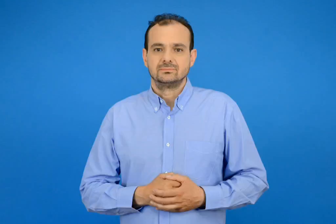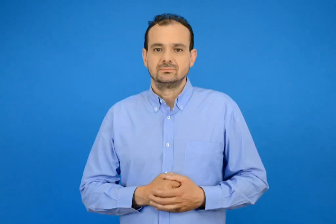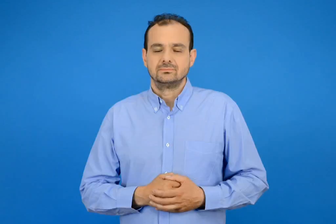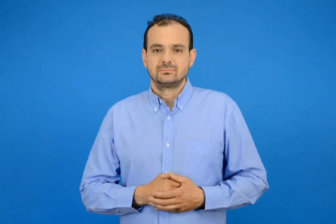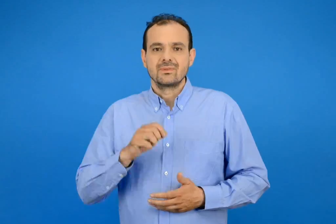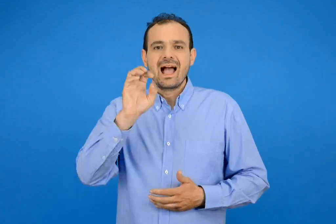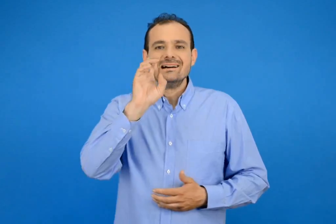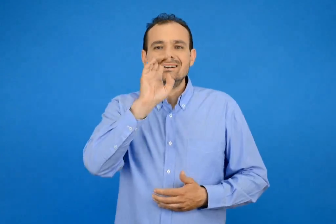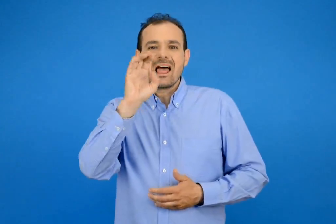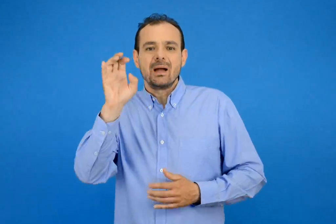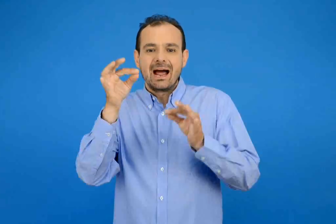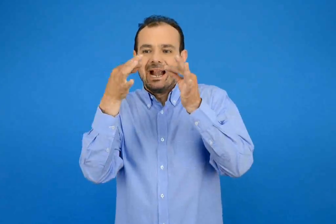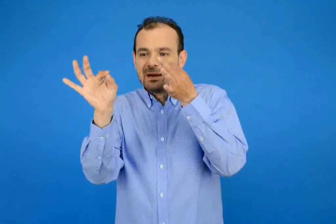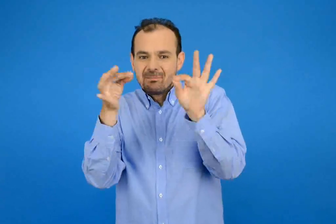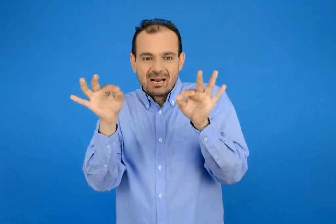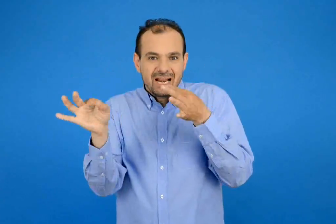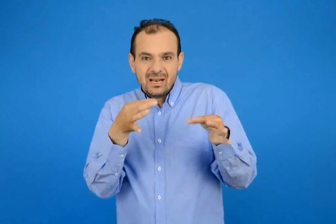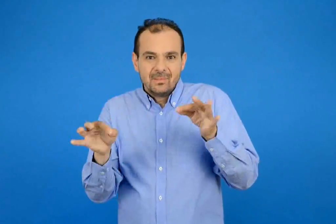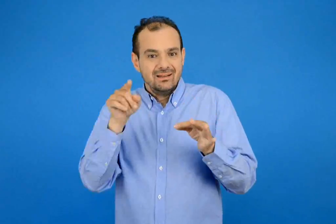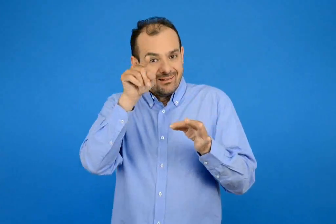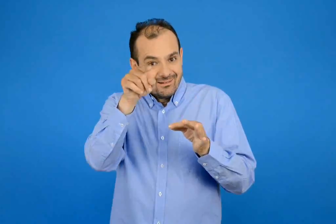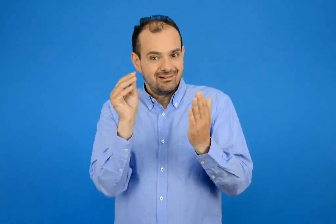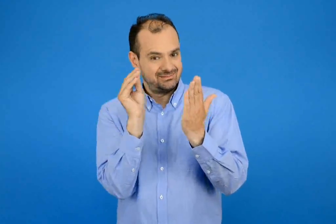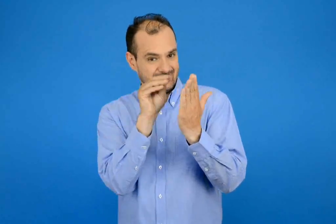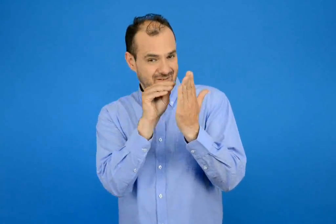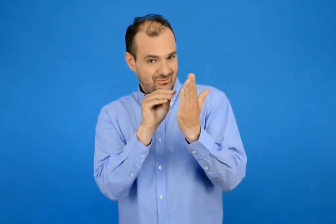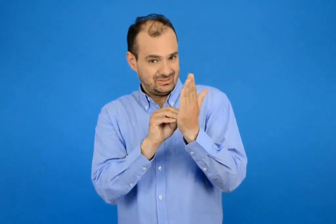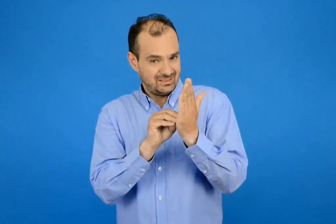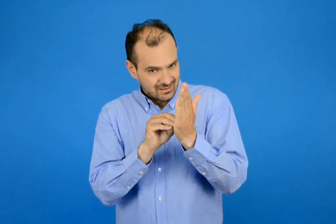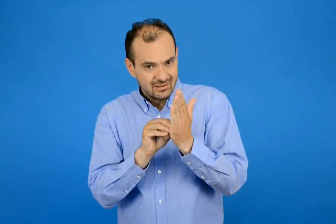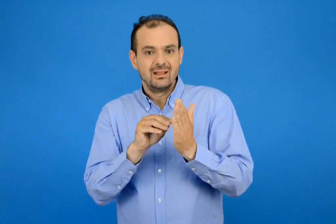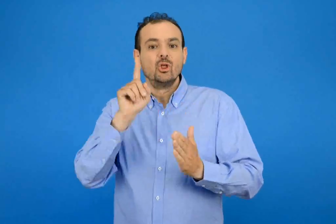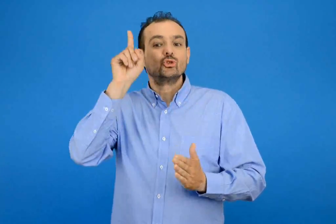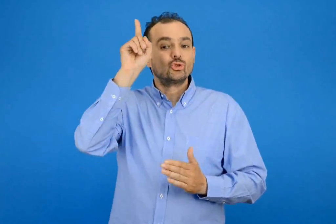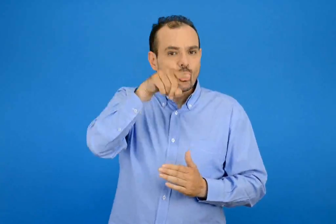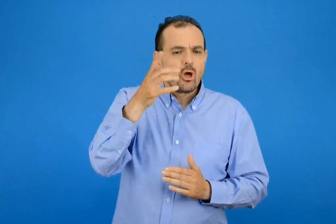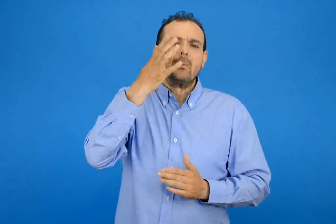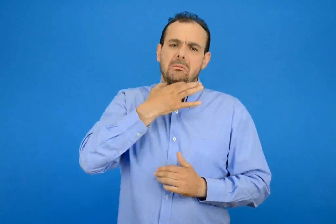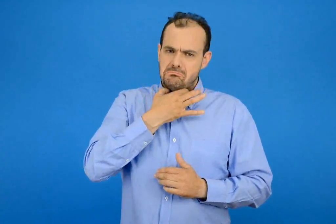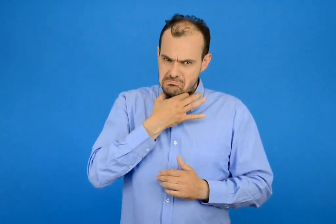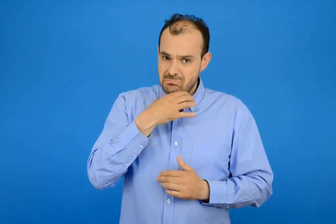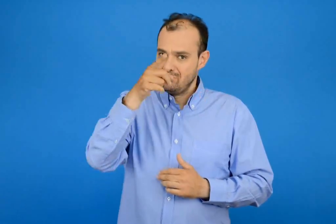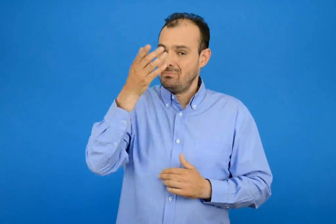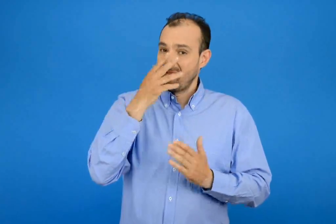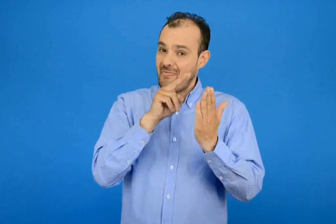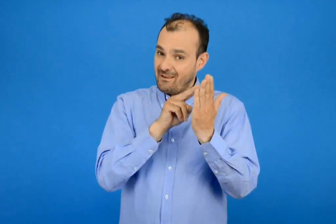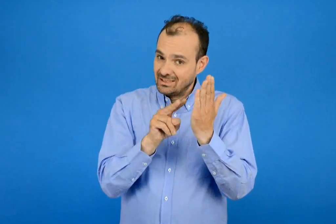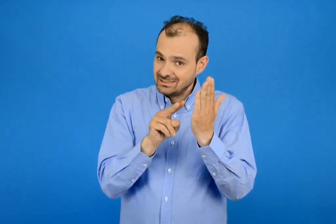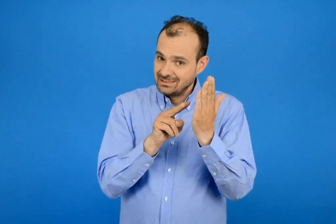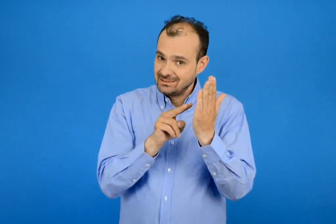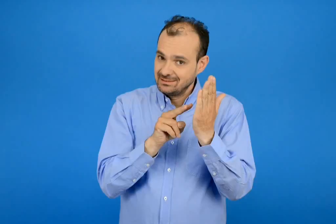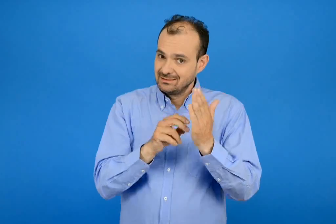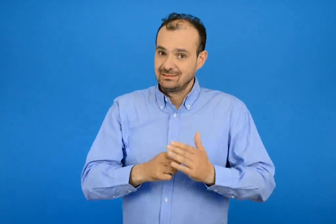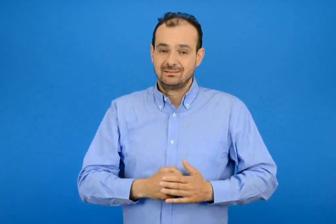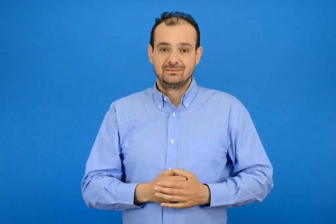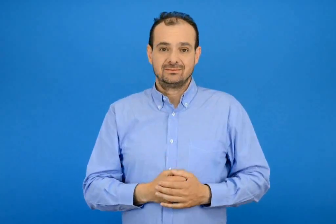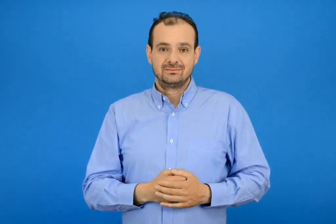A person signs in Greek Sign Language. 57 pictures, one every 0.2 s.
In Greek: συμπλήρωσε το γράμμα που λείπει βάλε τόνο όπου χρειάζεται και διάβασε
